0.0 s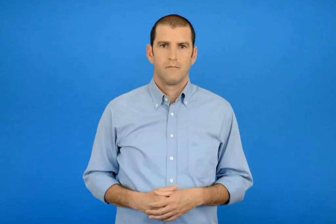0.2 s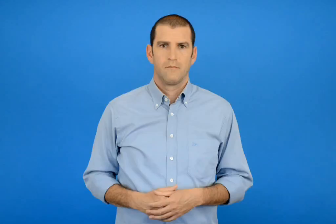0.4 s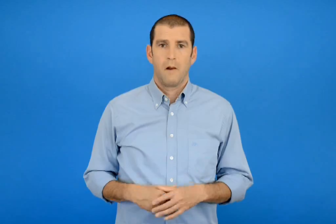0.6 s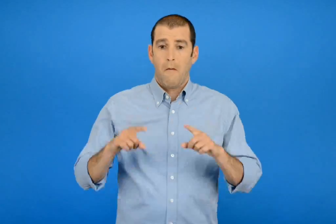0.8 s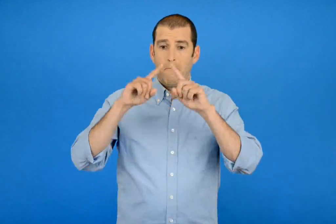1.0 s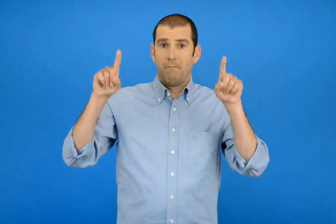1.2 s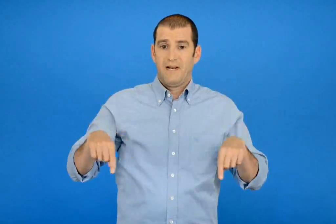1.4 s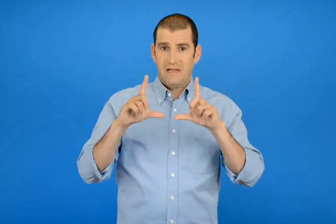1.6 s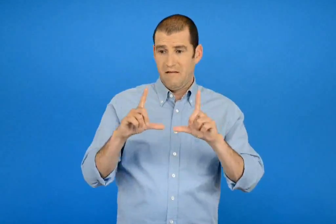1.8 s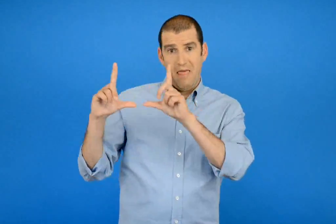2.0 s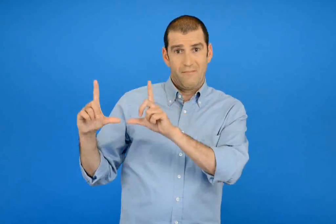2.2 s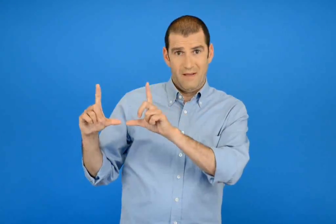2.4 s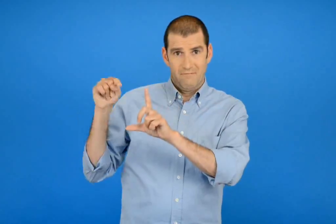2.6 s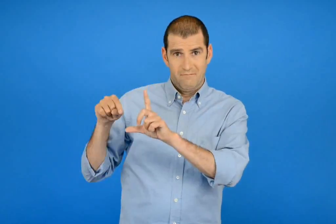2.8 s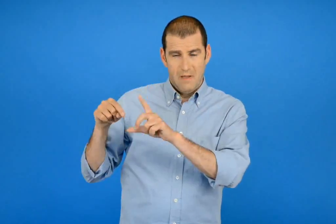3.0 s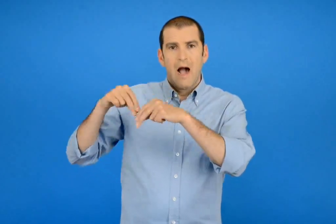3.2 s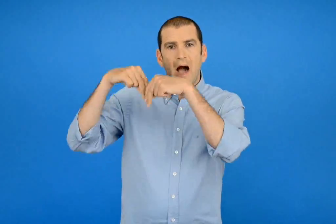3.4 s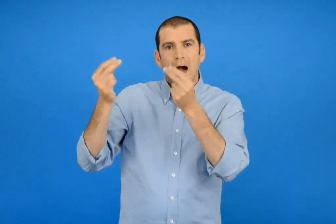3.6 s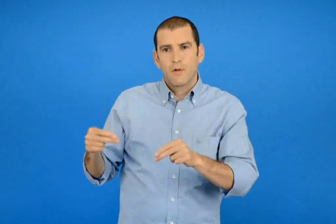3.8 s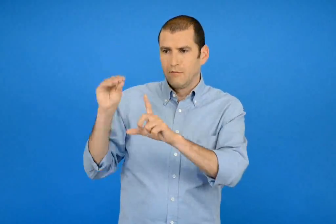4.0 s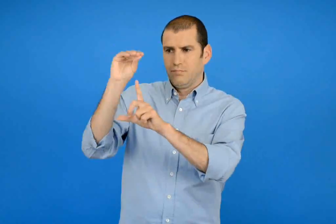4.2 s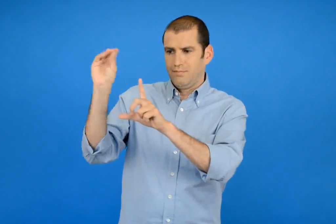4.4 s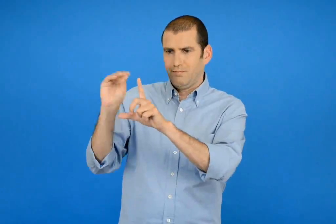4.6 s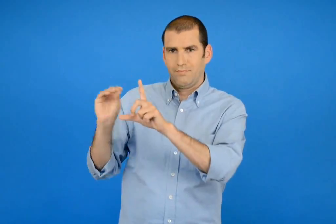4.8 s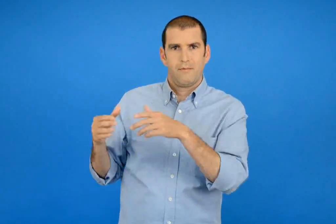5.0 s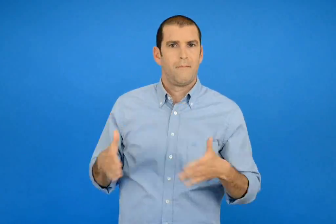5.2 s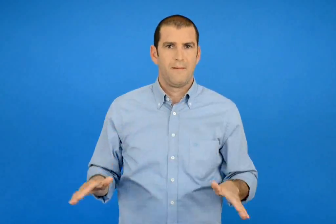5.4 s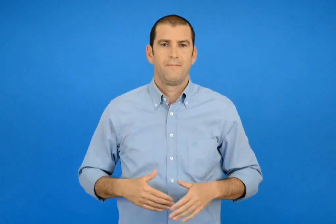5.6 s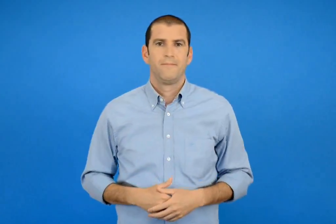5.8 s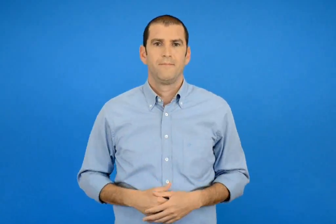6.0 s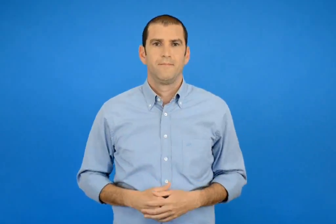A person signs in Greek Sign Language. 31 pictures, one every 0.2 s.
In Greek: έγραψαν τα αποτελέσματα στον διπλανό πίνακα
